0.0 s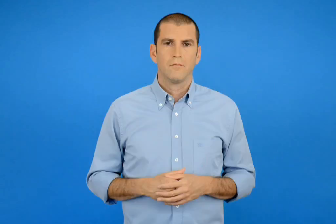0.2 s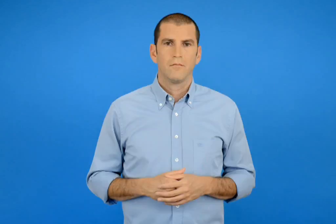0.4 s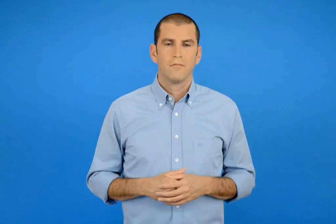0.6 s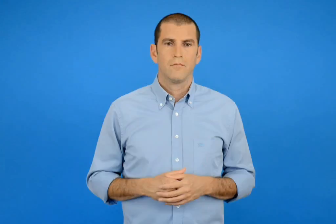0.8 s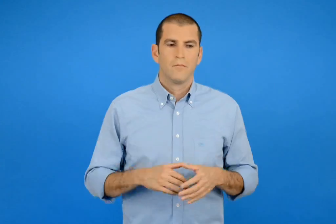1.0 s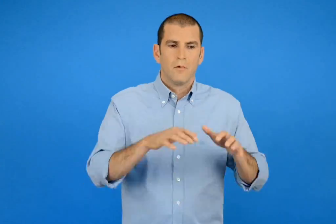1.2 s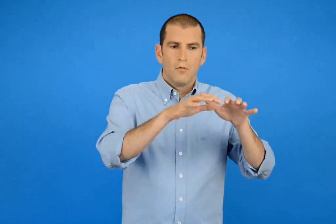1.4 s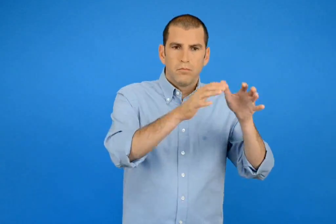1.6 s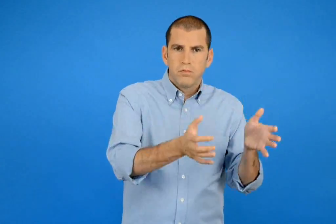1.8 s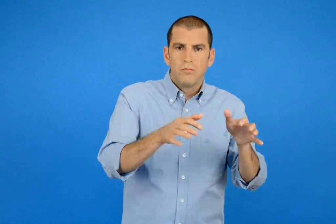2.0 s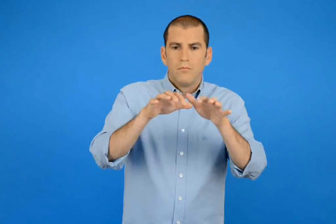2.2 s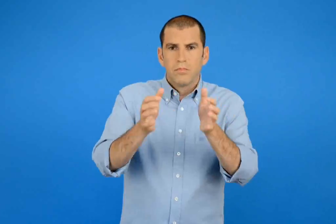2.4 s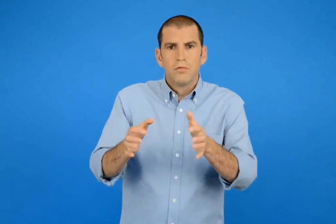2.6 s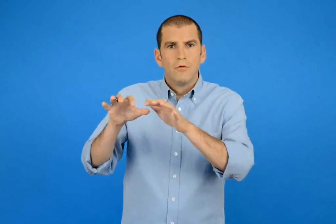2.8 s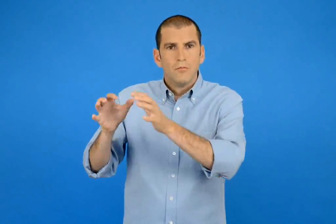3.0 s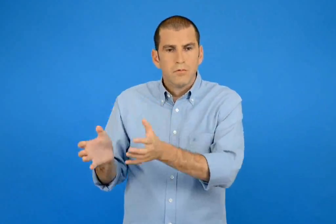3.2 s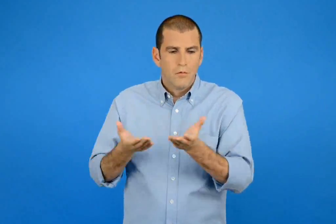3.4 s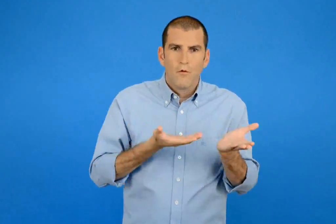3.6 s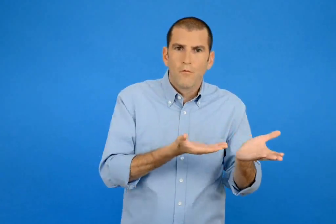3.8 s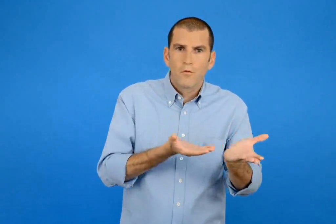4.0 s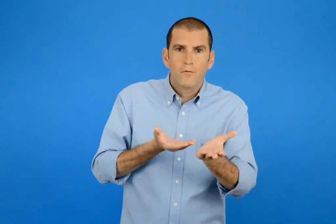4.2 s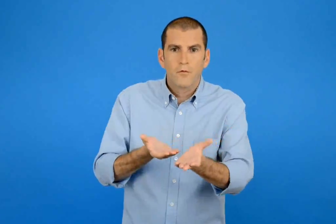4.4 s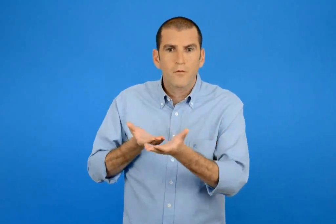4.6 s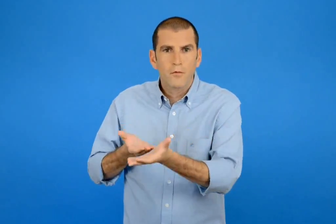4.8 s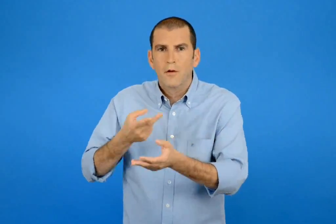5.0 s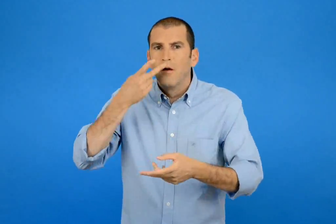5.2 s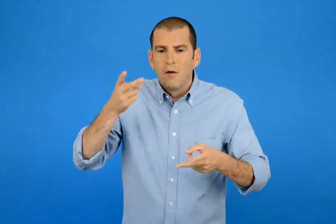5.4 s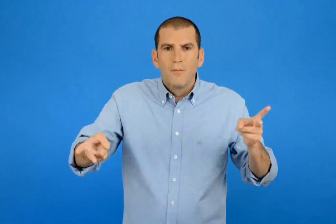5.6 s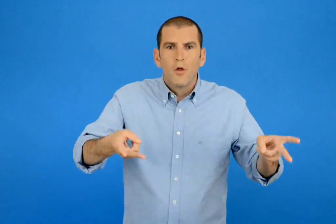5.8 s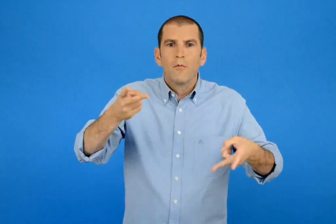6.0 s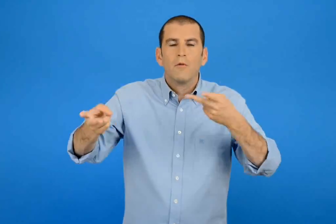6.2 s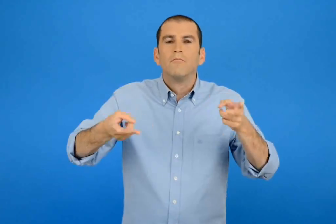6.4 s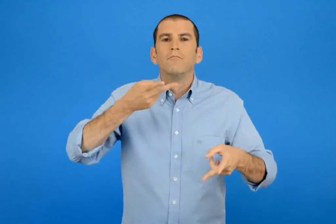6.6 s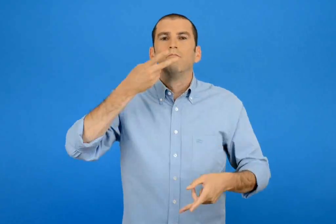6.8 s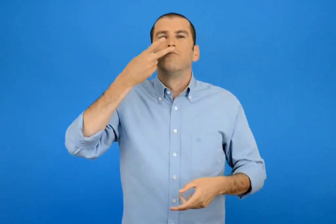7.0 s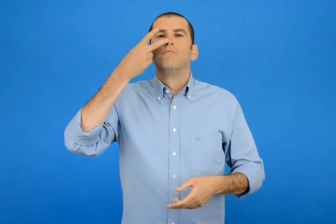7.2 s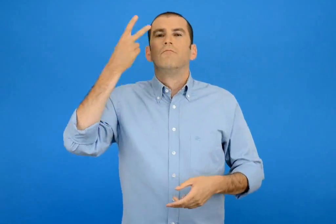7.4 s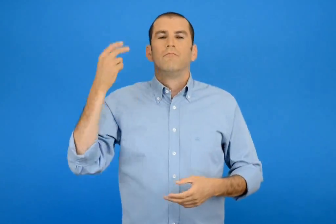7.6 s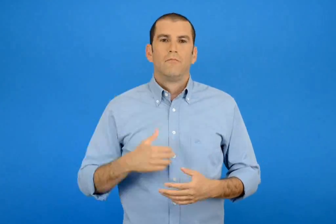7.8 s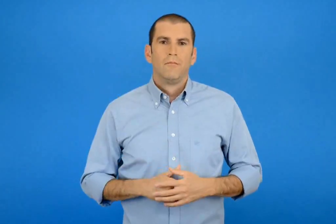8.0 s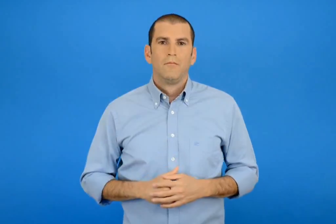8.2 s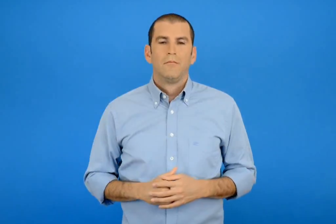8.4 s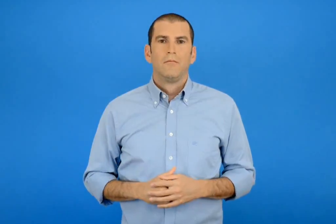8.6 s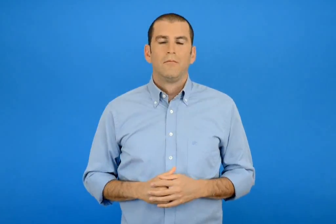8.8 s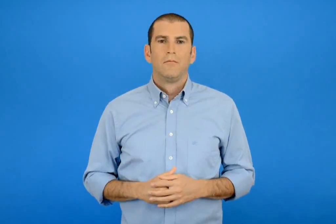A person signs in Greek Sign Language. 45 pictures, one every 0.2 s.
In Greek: και μοσκοβολούν οι φούρνοι από τις τόσες μυρωδιές
